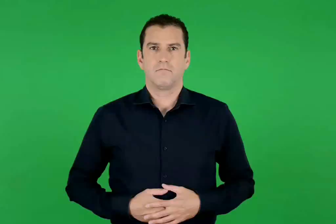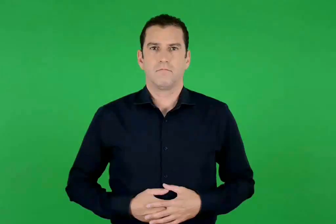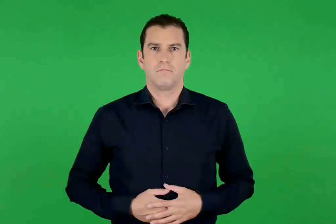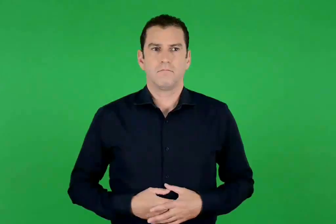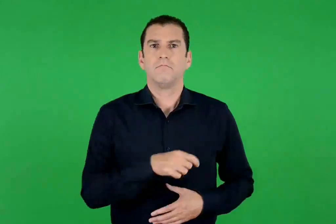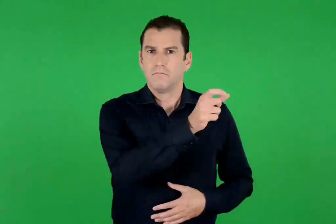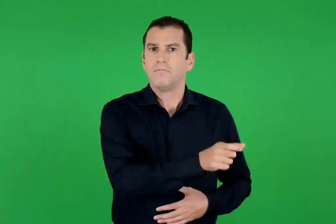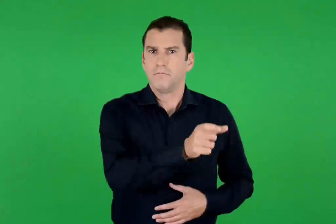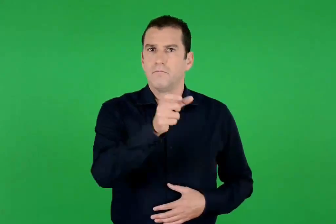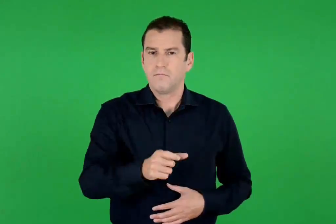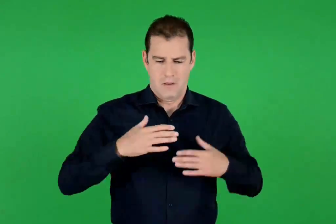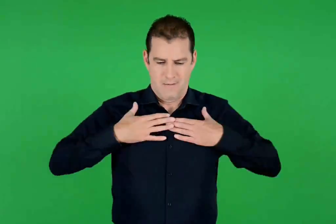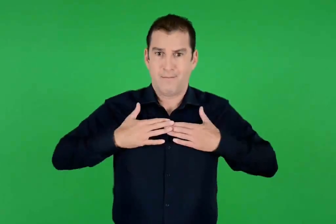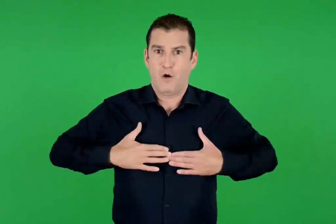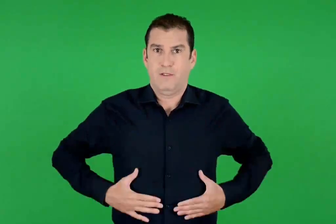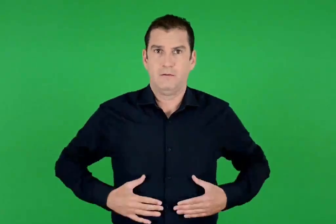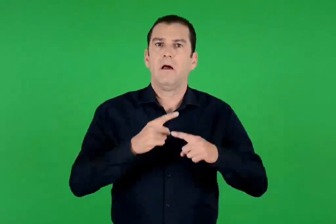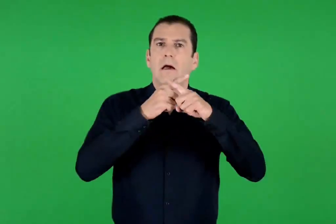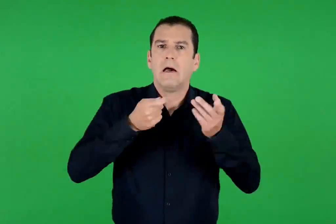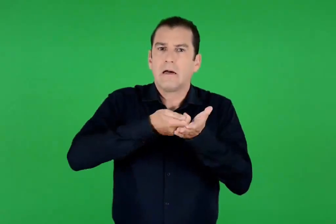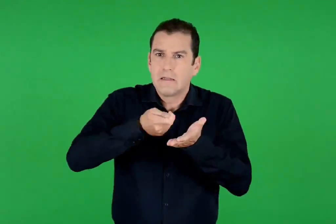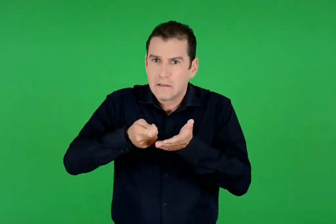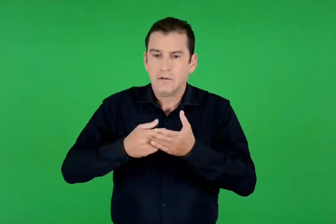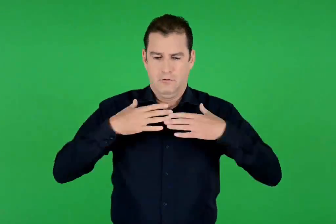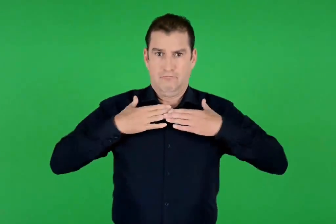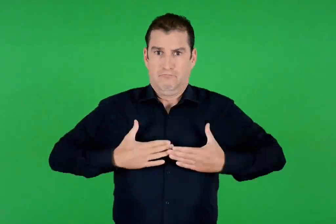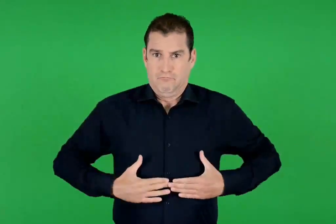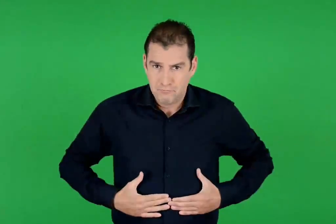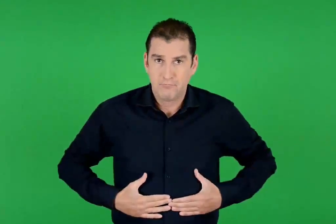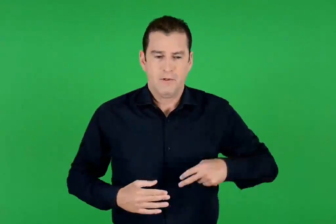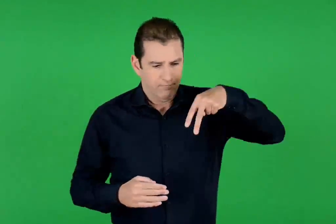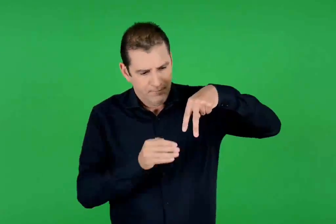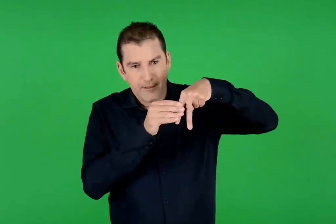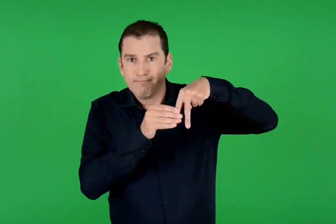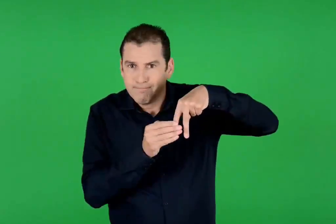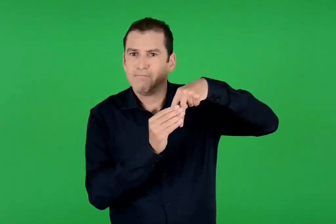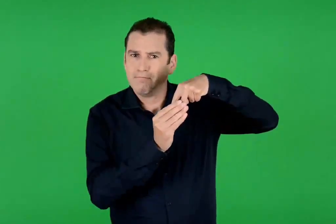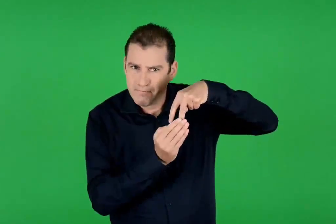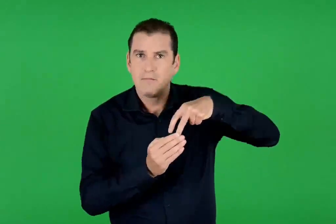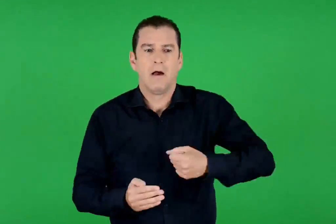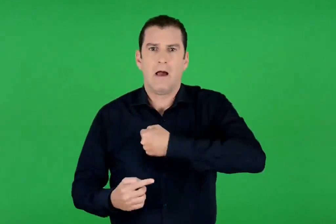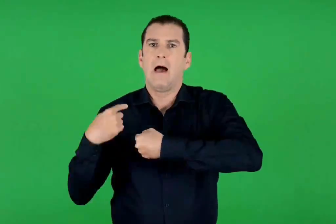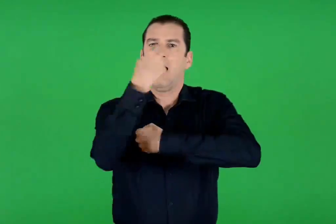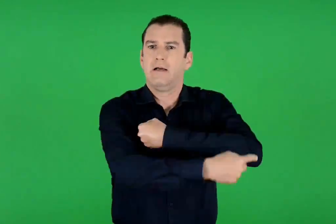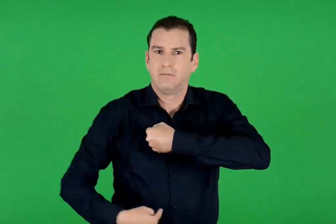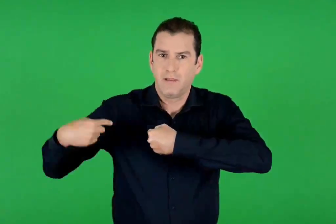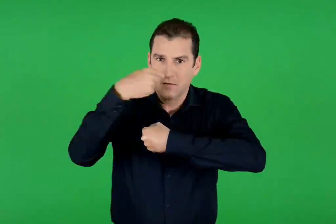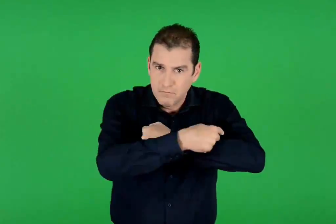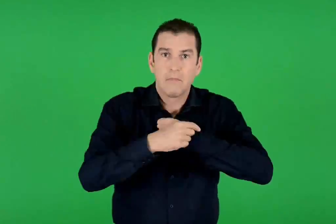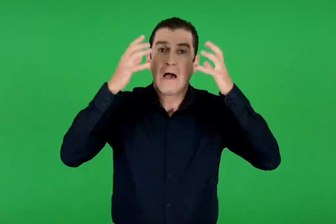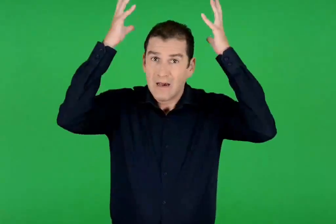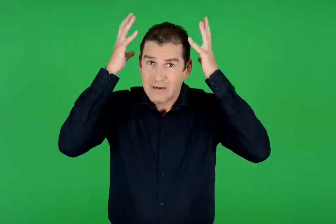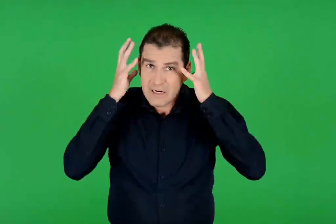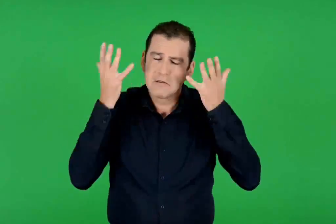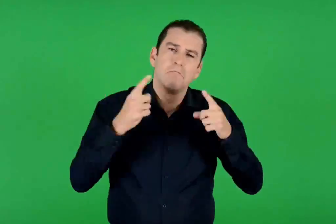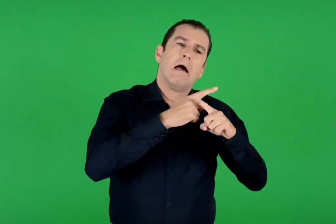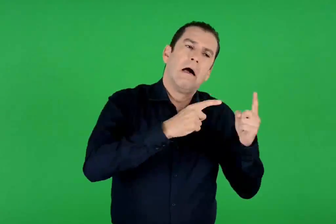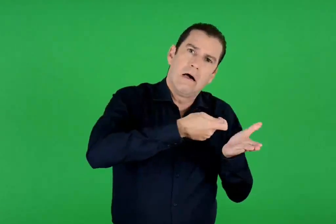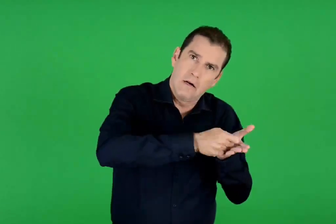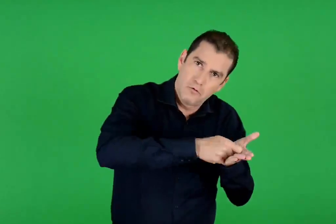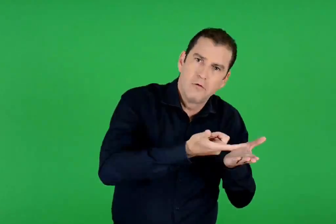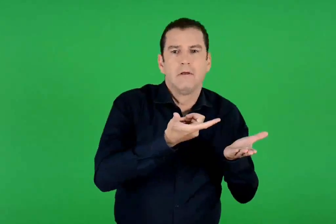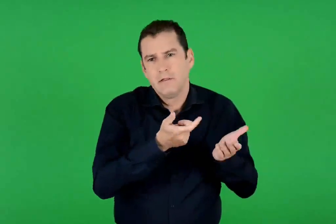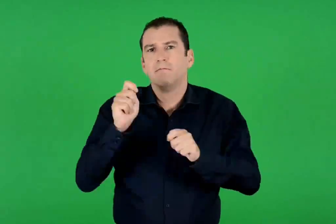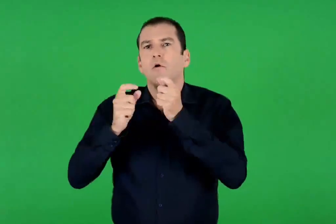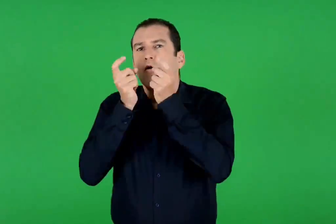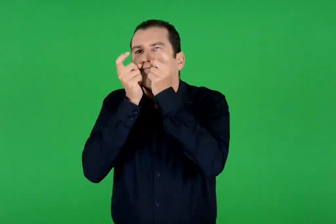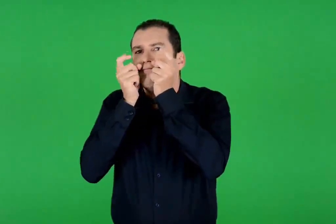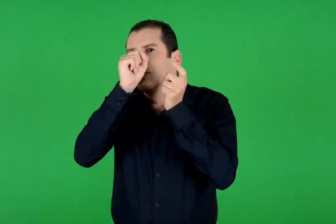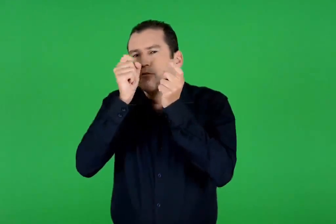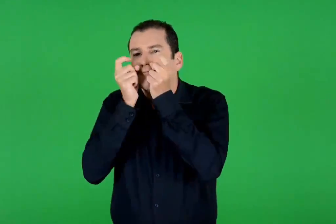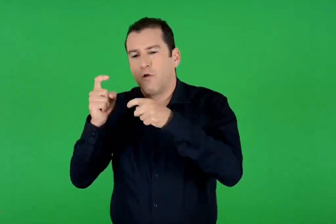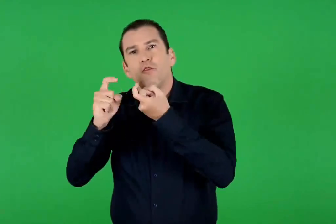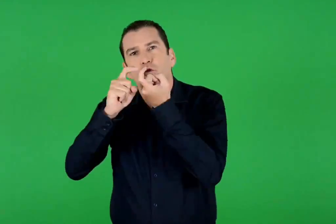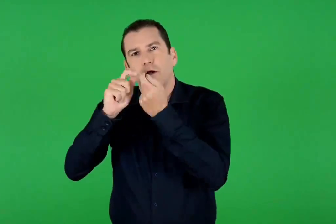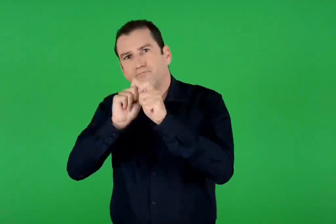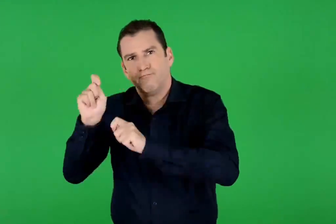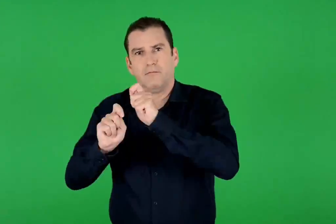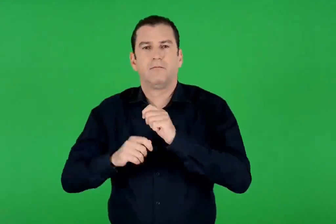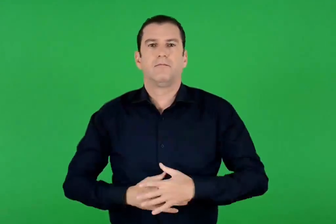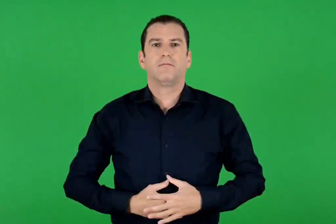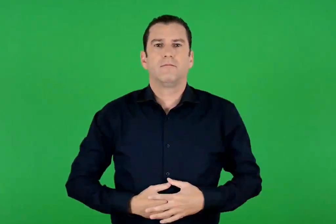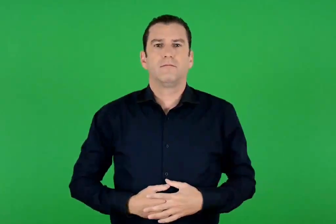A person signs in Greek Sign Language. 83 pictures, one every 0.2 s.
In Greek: είχαν χάλκινες πανοπλίες , με θώρακα , περικνημίδες , ασπίδα και κράνη από χαλκό ή από δόντια αγριόχοιρου
